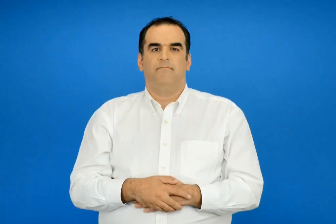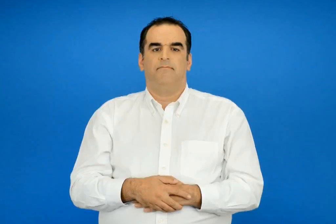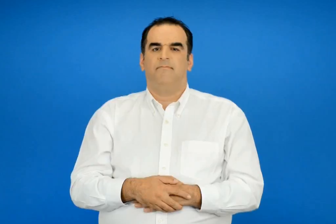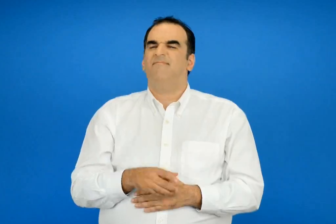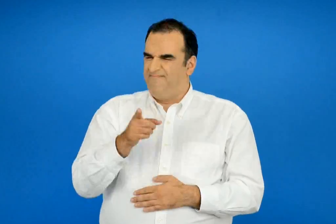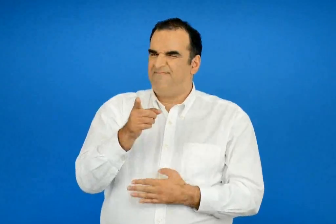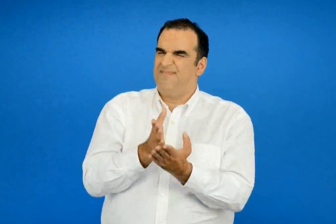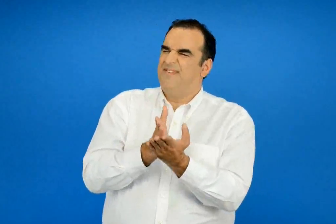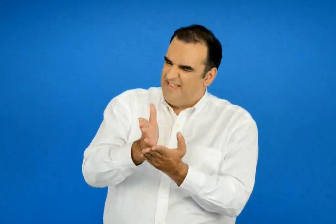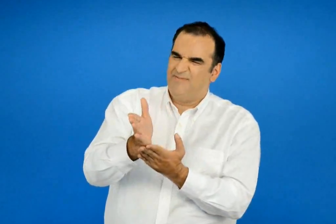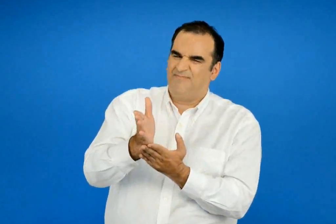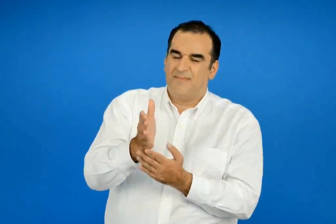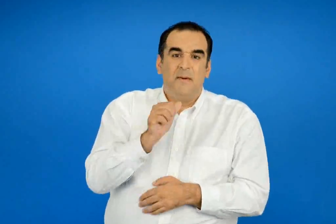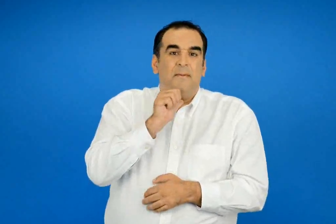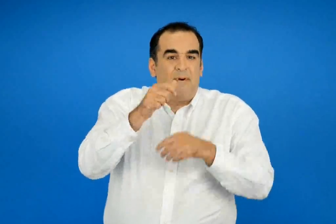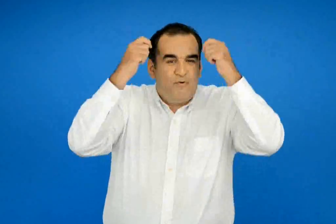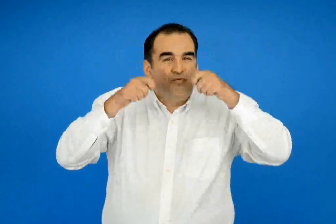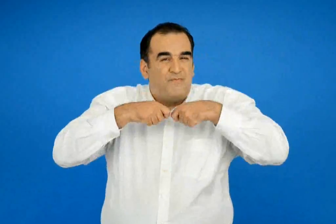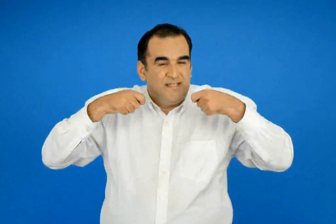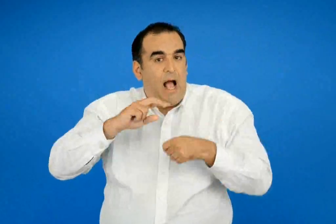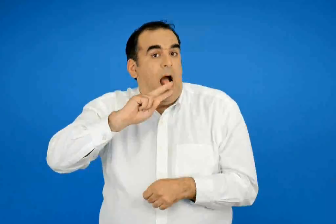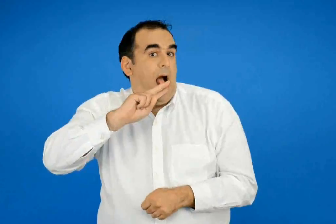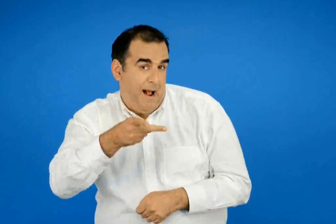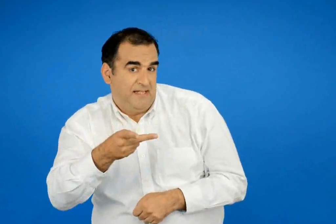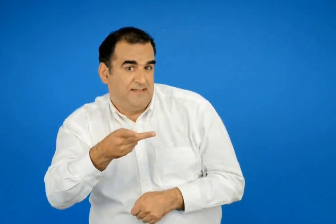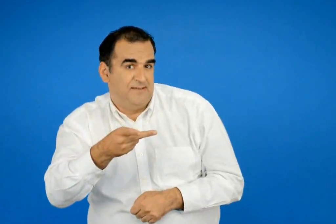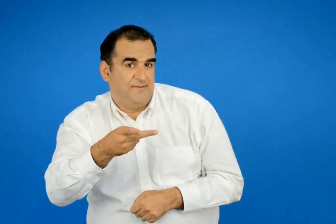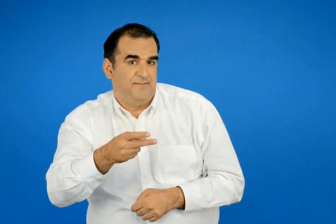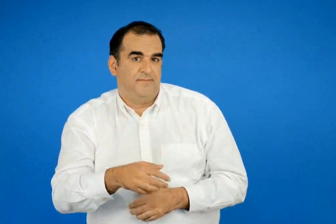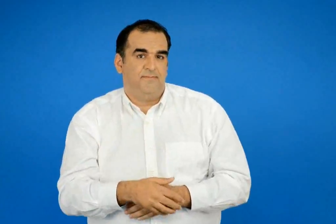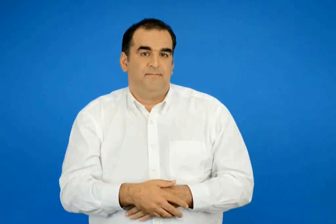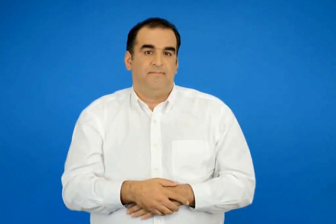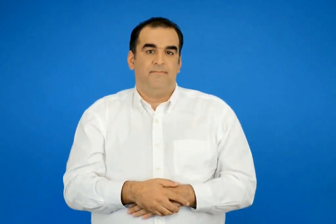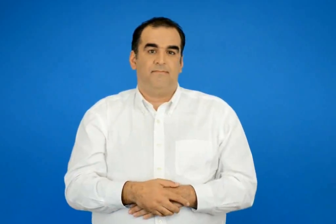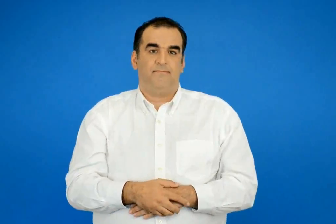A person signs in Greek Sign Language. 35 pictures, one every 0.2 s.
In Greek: έχεις δίκιο η μαυροσκουφίτσα απάντησε
